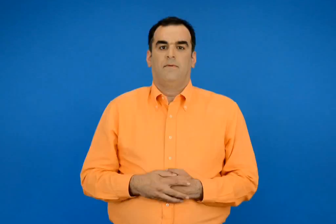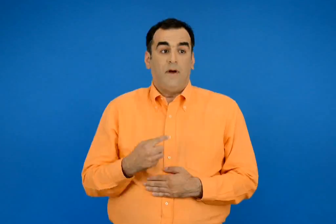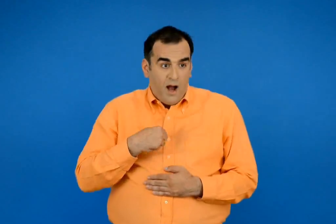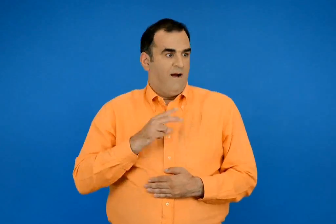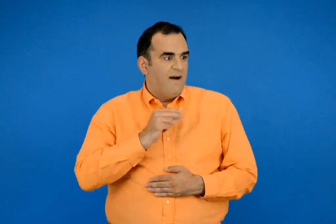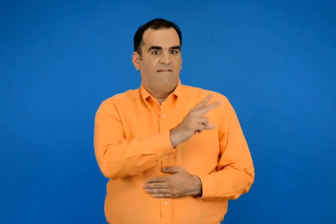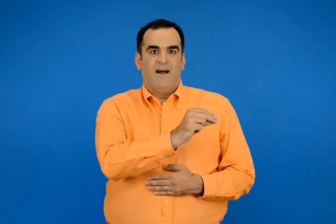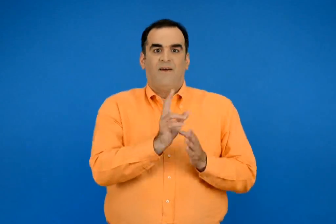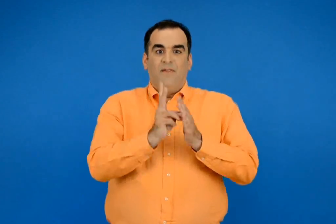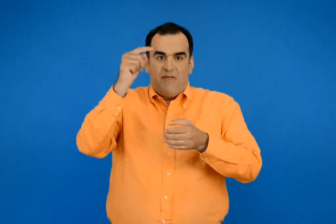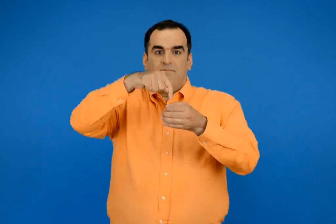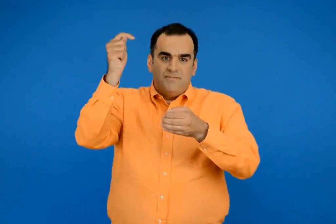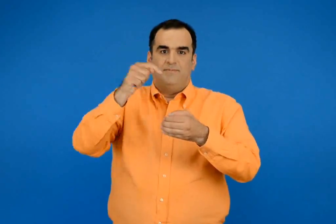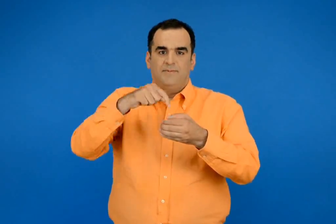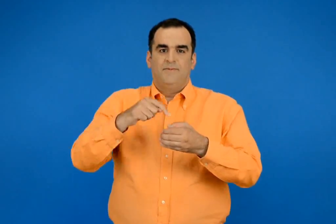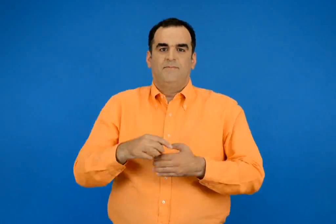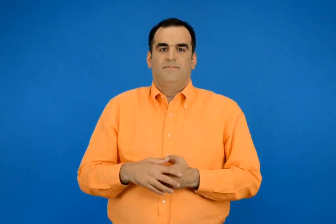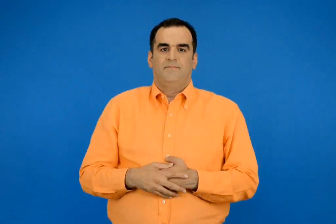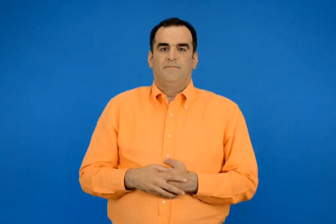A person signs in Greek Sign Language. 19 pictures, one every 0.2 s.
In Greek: κι εγώ έβαλα 12 καλαθιά
